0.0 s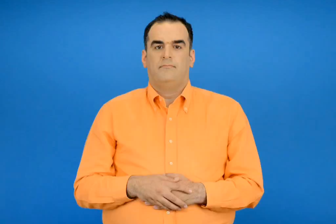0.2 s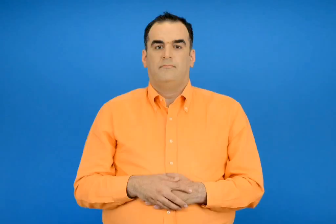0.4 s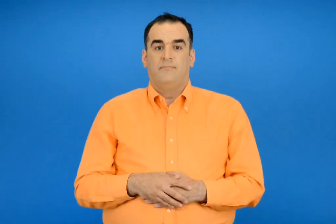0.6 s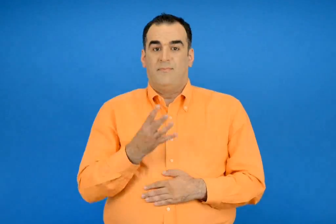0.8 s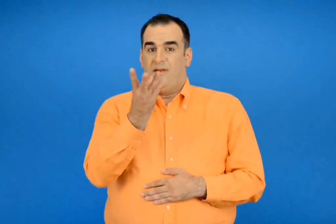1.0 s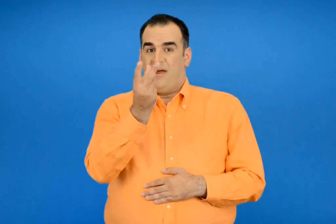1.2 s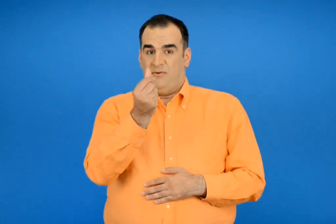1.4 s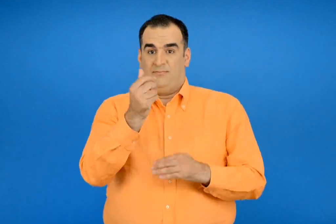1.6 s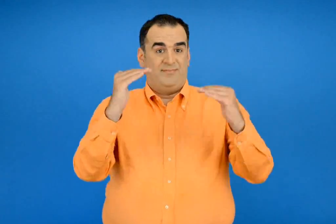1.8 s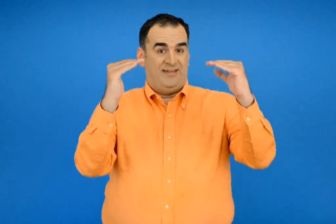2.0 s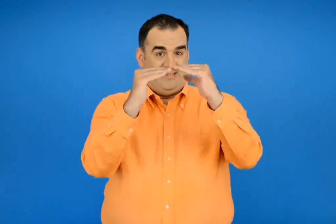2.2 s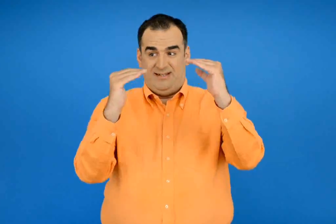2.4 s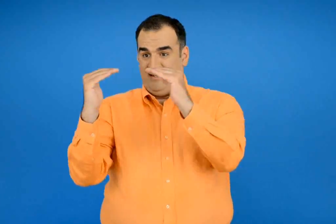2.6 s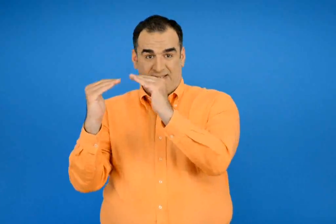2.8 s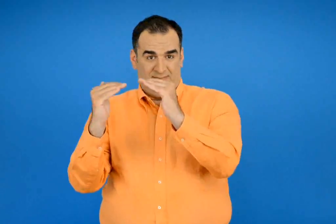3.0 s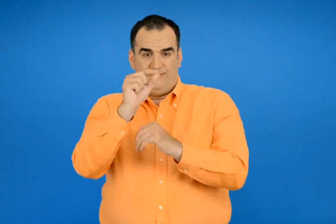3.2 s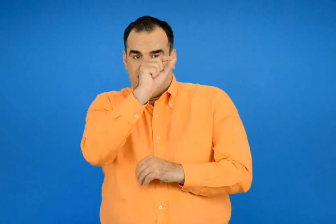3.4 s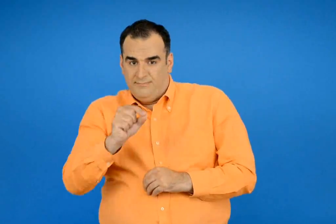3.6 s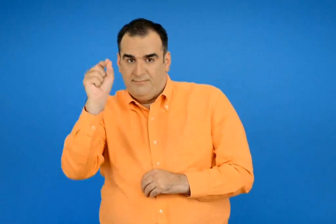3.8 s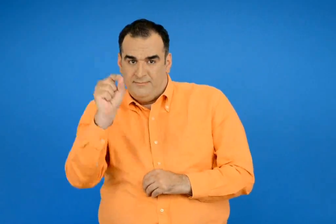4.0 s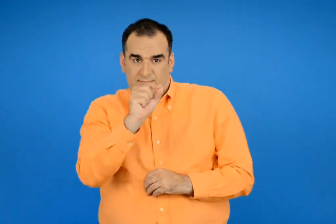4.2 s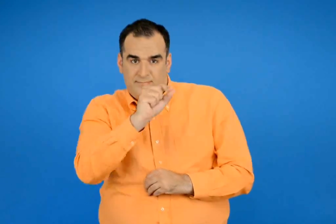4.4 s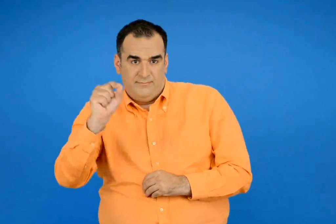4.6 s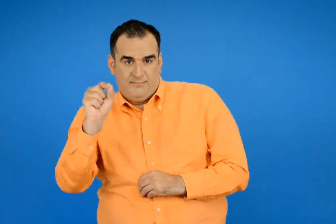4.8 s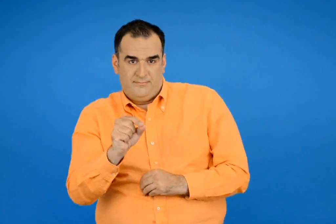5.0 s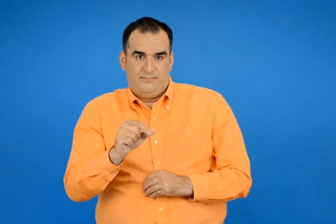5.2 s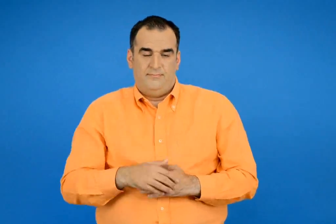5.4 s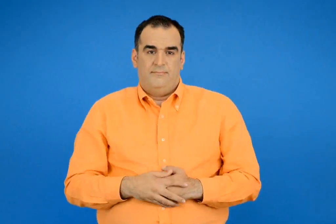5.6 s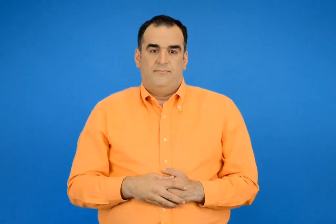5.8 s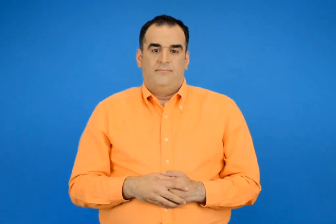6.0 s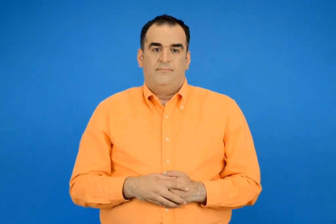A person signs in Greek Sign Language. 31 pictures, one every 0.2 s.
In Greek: αντιστοιχίζω όσα είναι ίσα
